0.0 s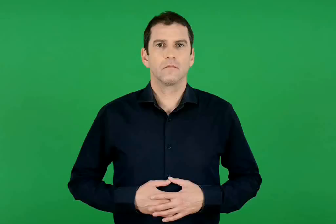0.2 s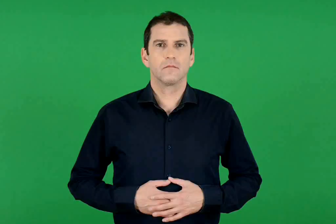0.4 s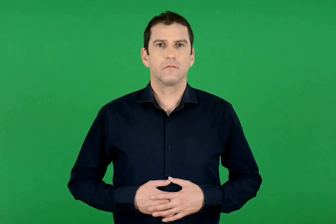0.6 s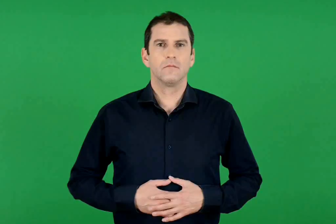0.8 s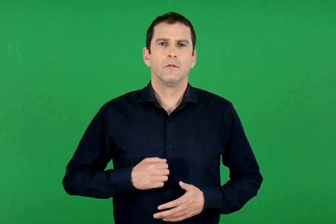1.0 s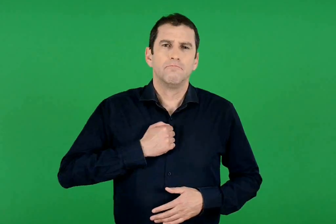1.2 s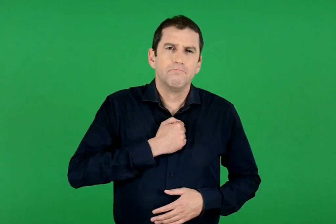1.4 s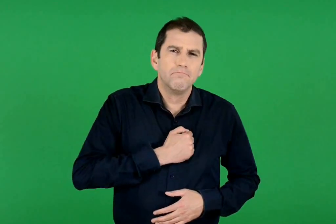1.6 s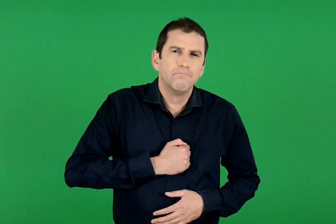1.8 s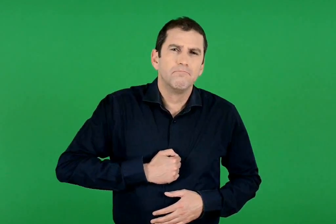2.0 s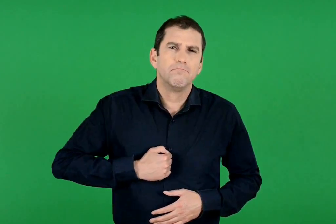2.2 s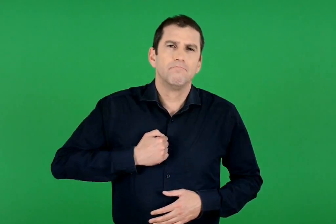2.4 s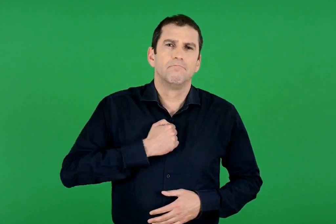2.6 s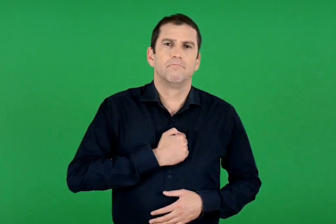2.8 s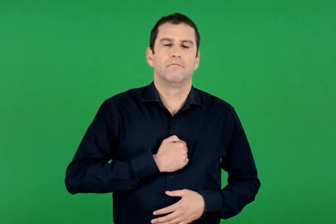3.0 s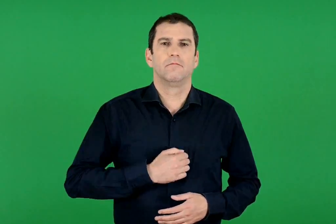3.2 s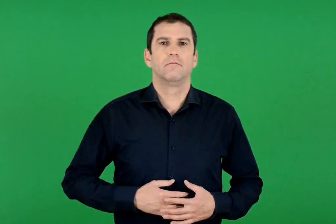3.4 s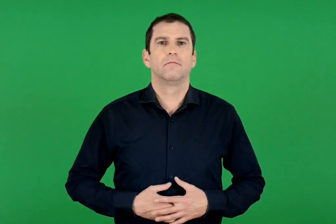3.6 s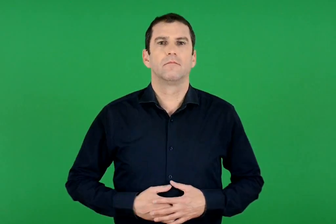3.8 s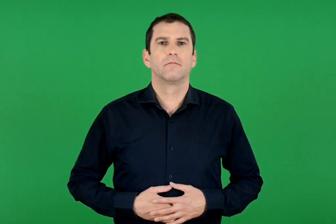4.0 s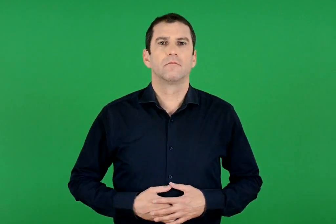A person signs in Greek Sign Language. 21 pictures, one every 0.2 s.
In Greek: λύπη
